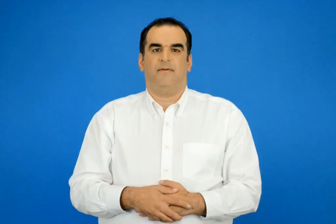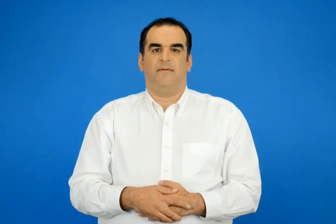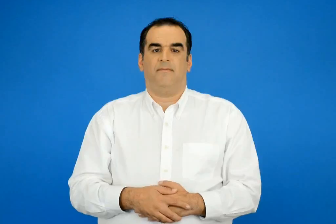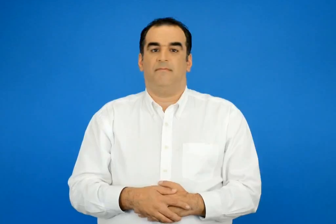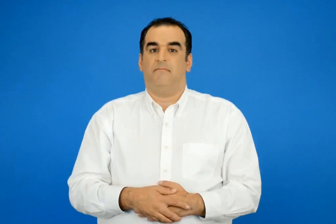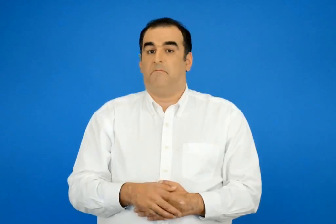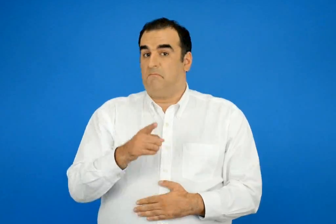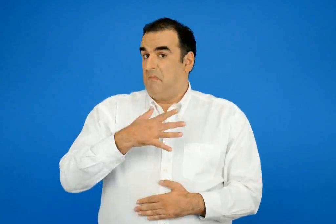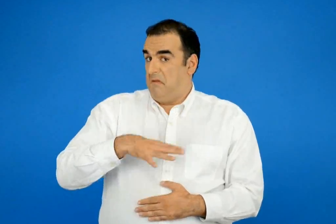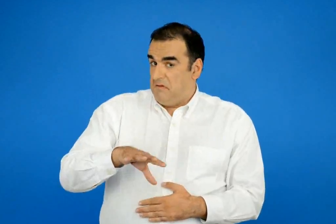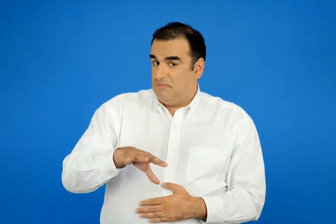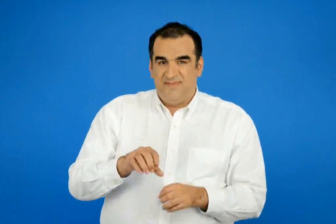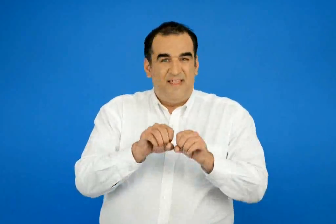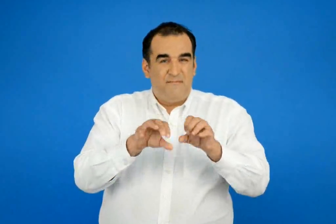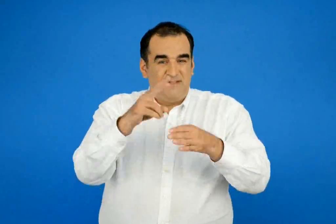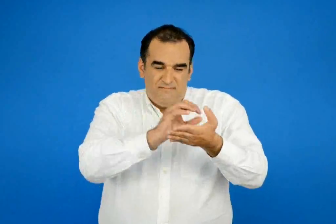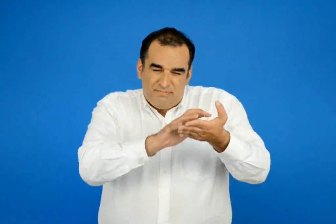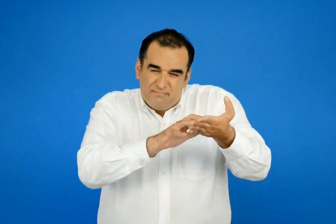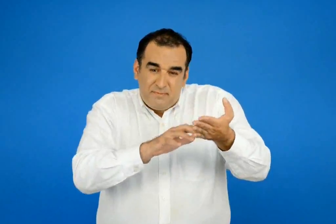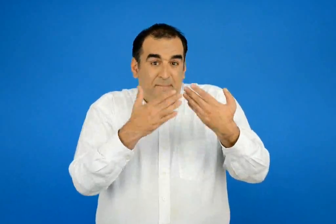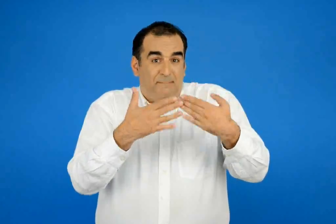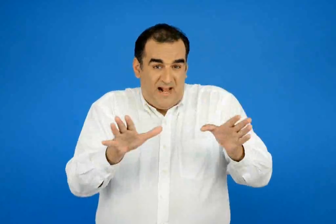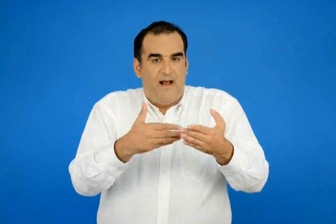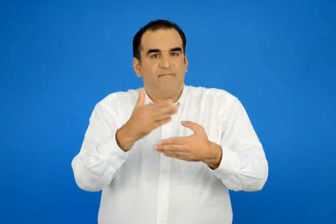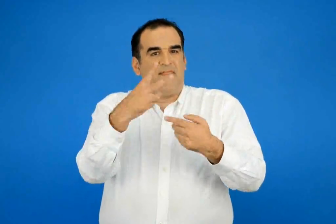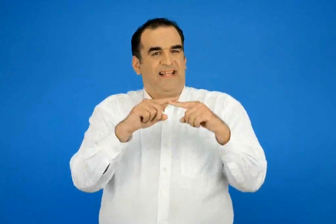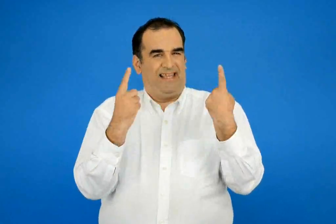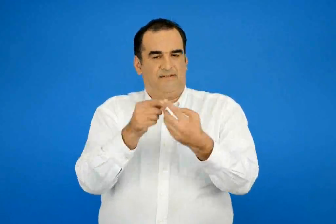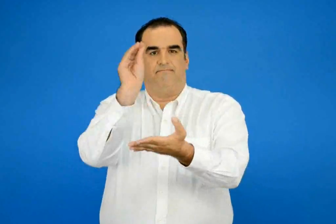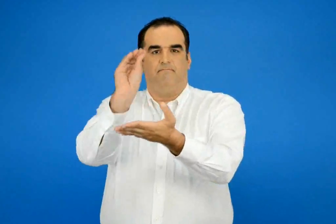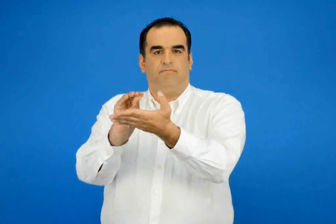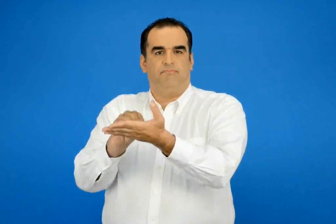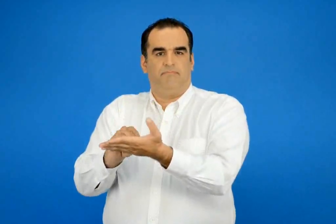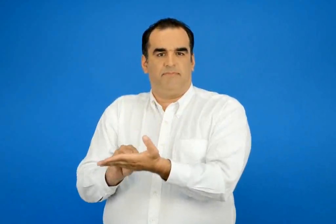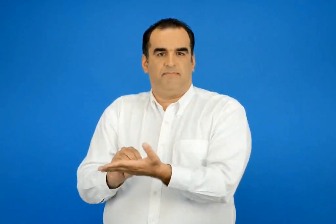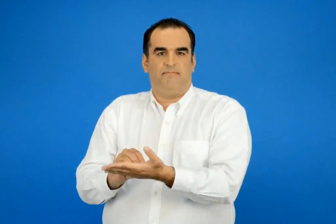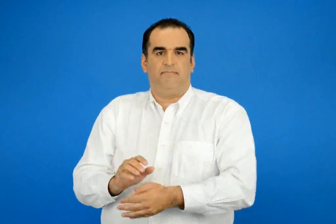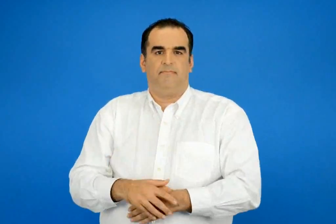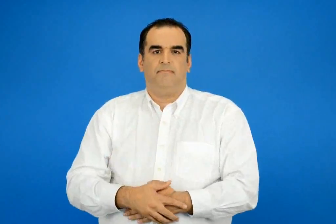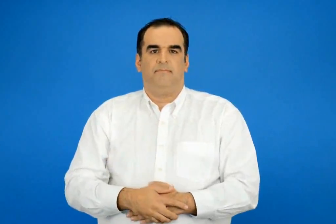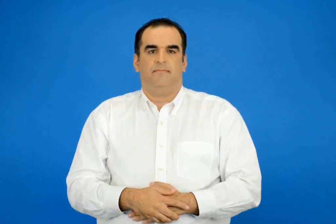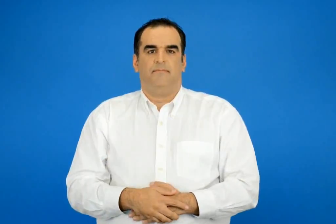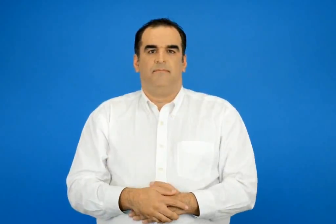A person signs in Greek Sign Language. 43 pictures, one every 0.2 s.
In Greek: αν θέλετε μπορείτε να βάλετε τις διαφημίσεις σας στην εφημερίδα της τάξης σας
